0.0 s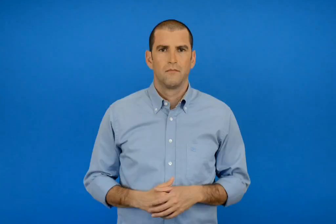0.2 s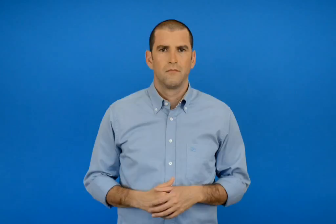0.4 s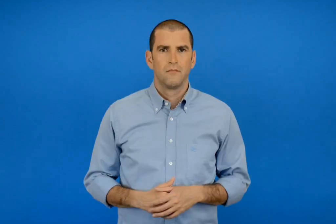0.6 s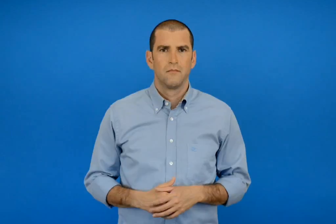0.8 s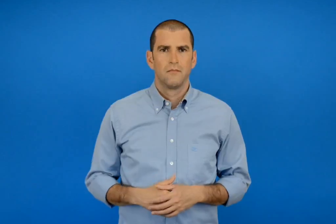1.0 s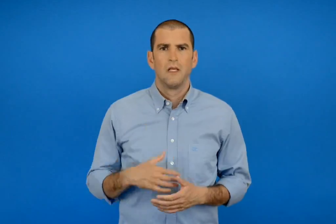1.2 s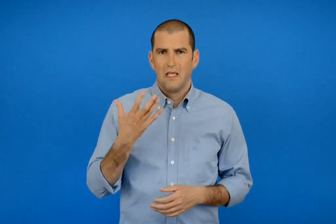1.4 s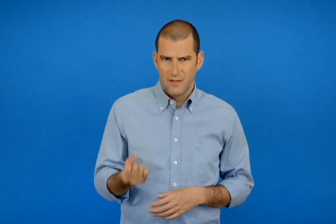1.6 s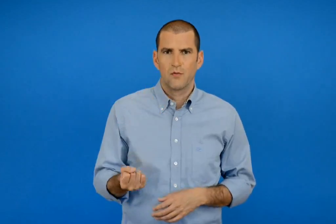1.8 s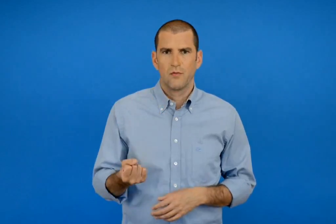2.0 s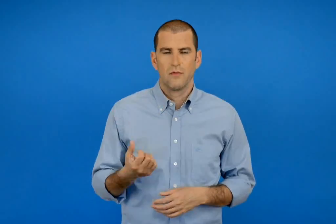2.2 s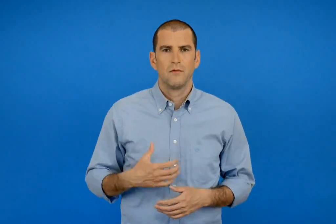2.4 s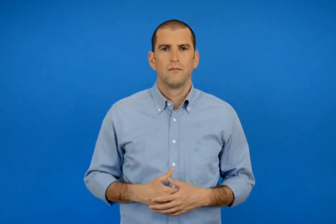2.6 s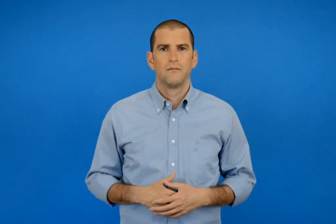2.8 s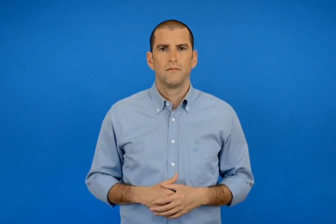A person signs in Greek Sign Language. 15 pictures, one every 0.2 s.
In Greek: υπάρχουν
